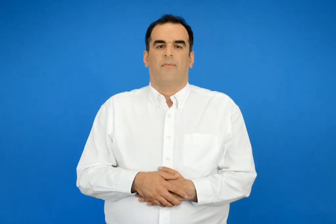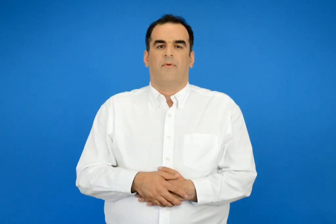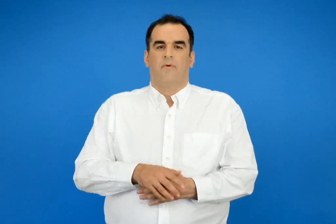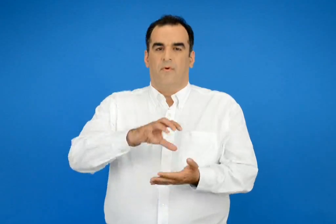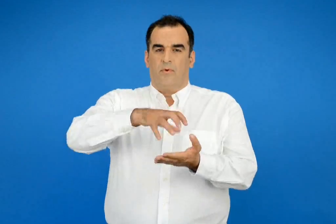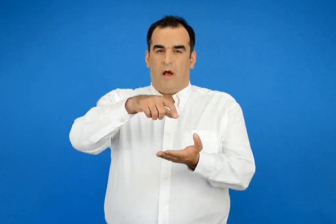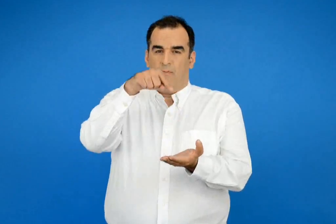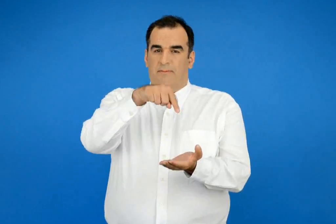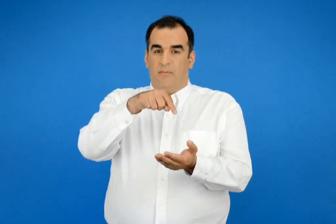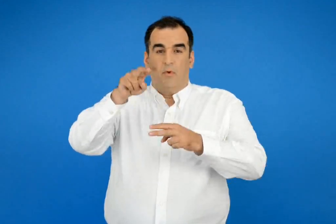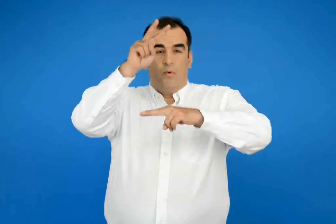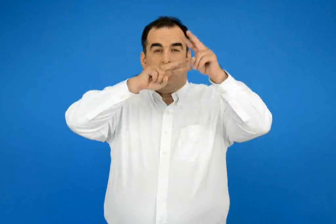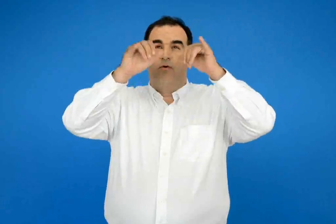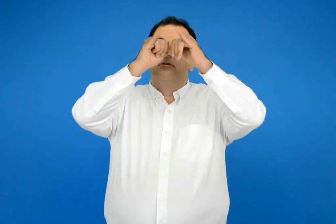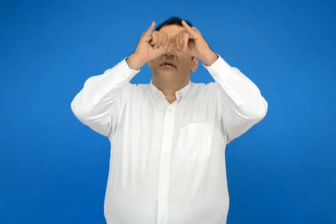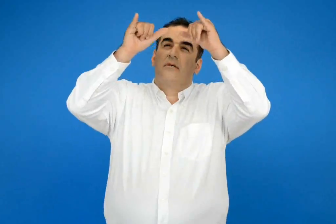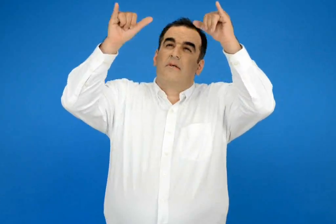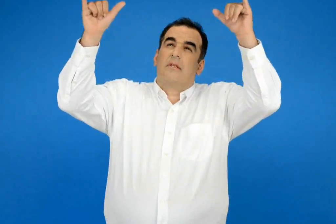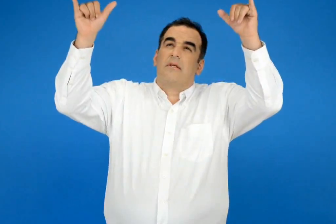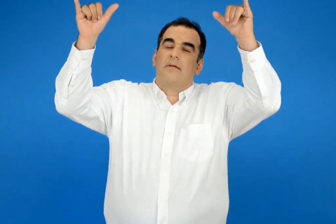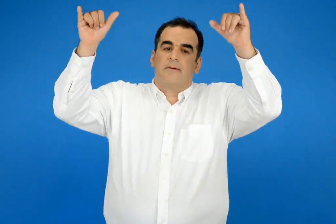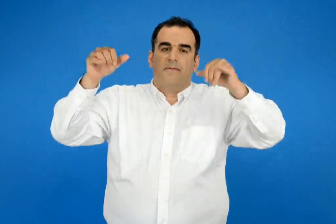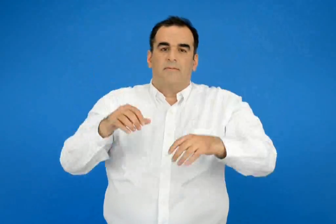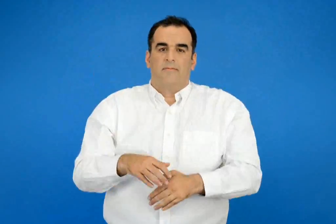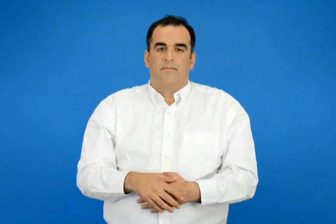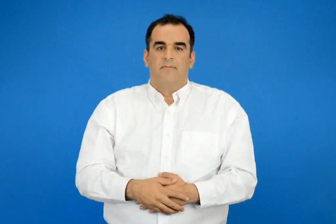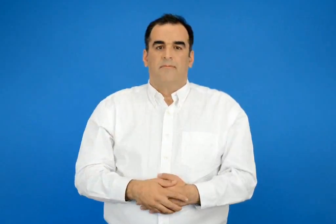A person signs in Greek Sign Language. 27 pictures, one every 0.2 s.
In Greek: στη χωχαρουπα ο ουρανός είναι γκρίζος
